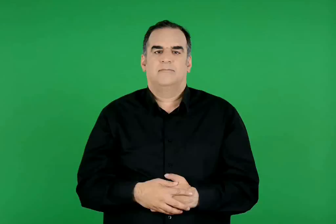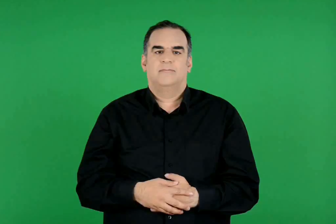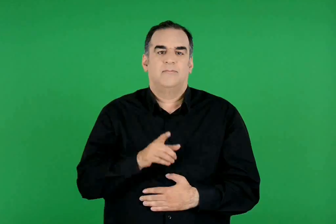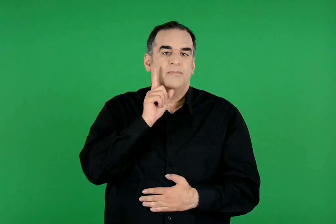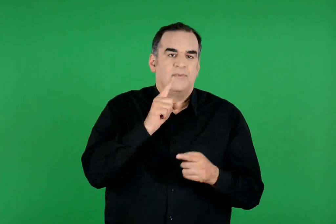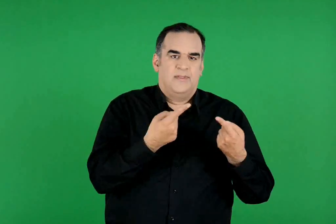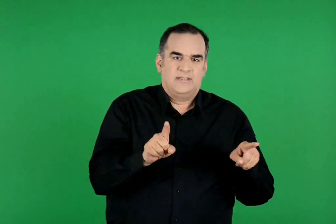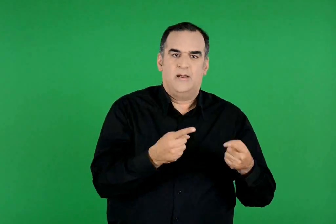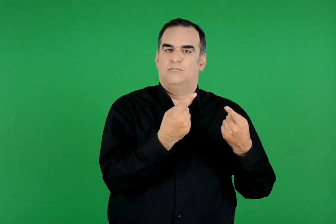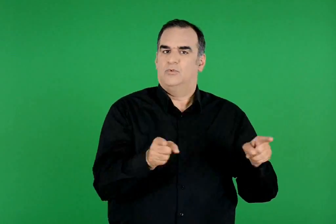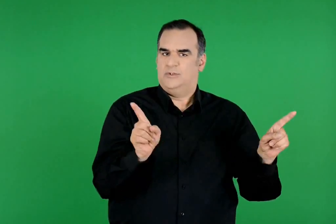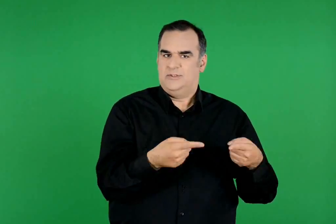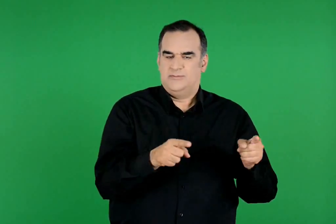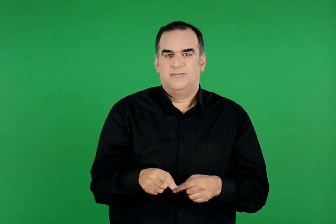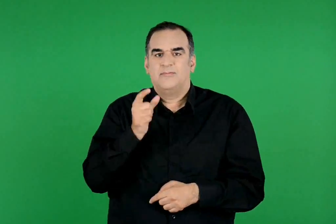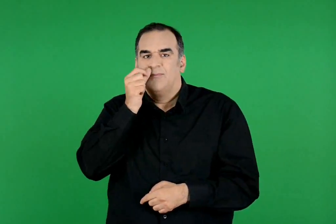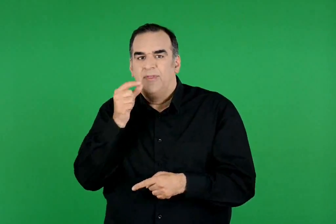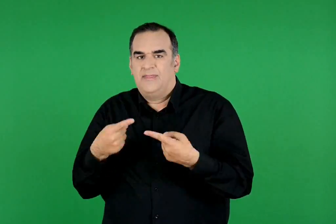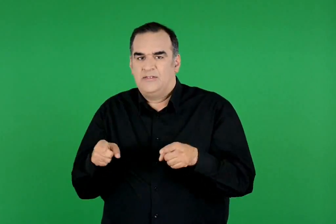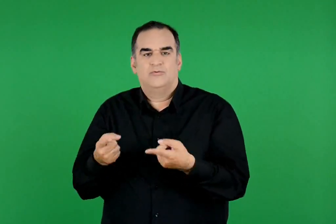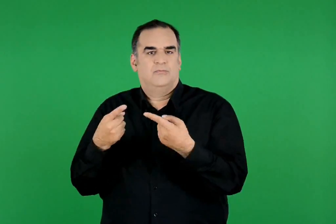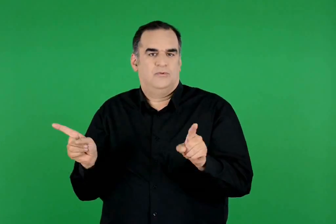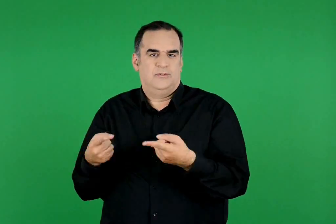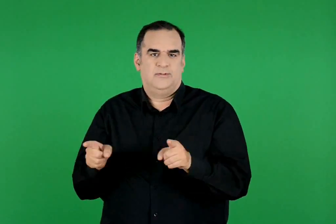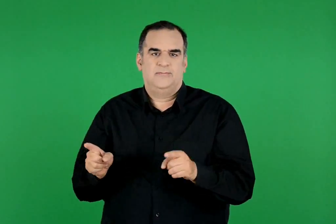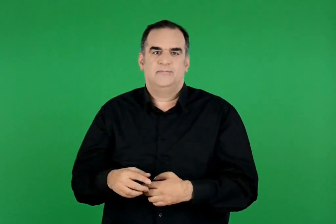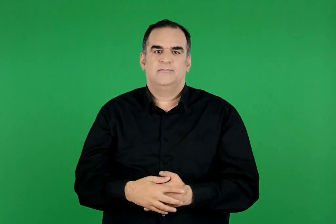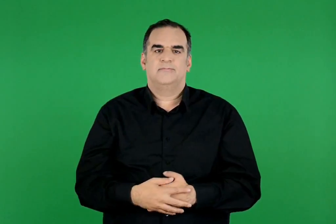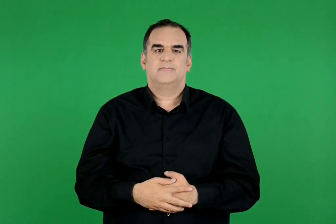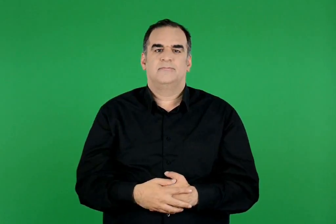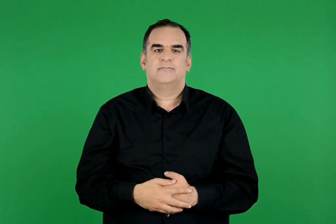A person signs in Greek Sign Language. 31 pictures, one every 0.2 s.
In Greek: δασκάλα ή δάσκαλος μουσικής
